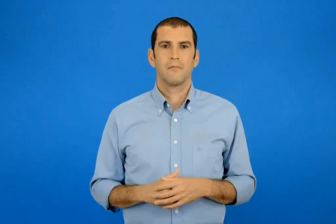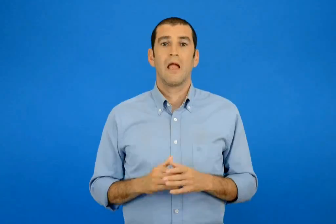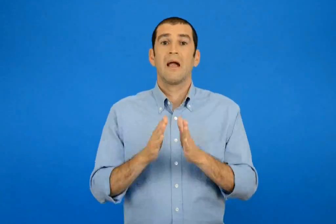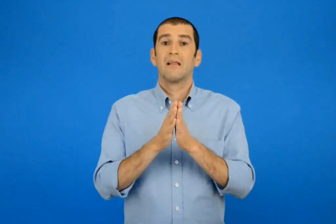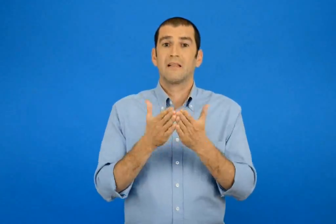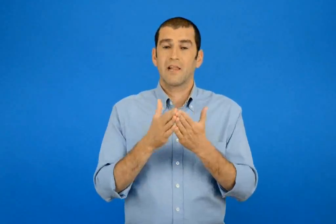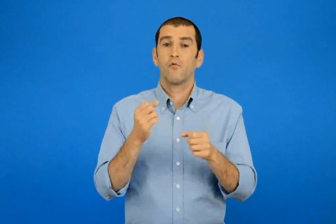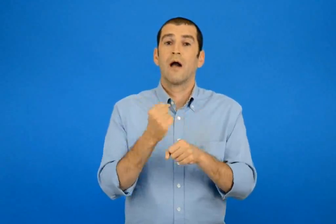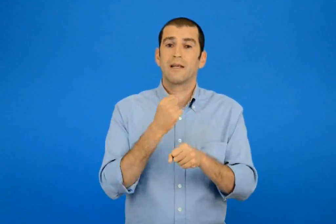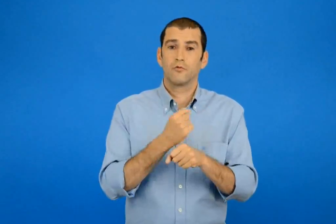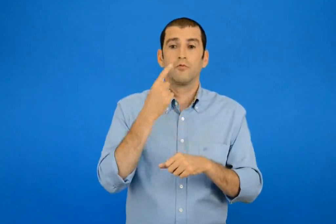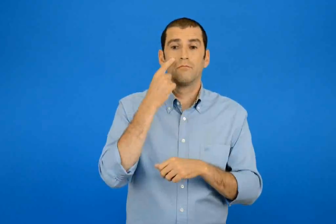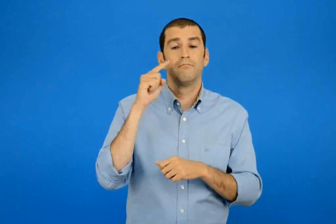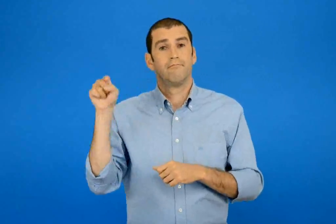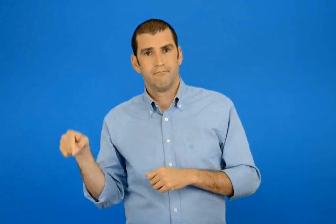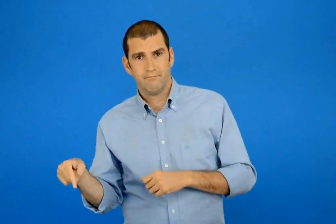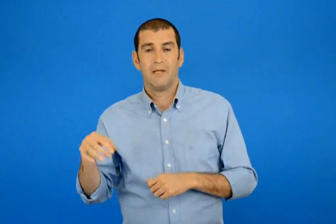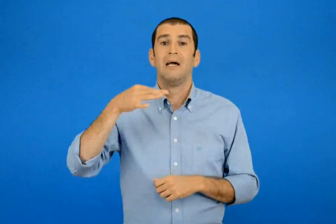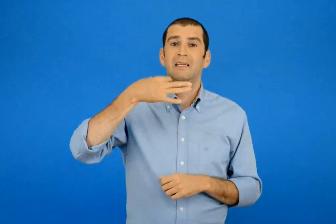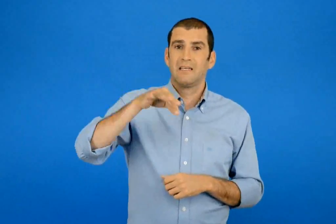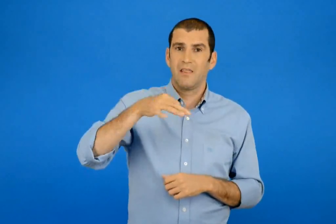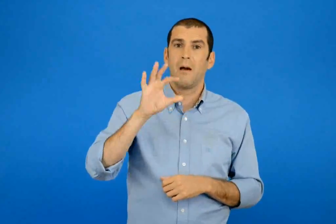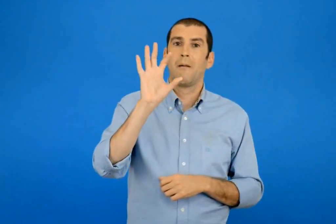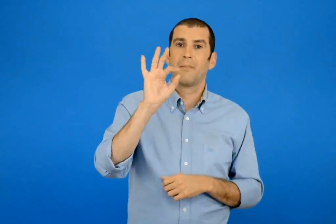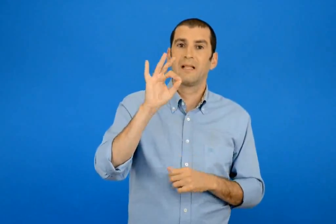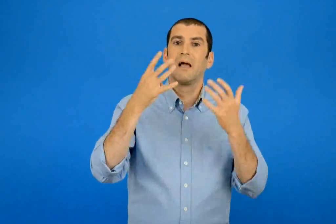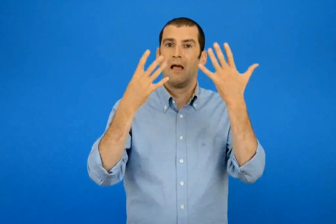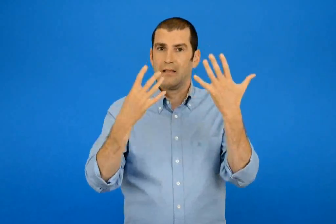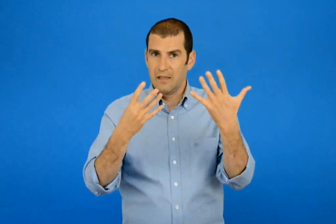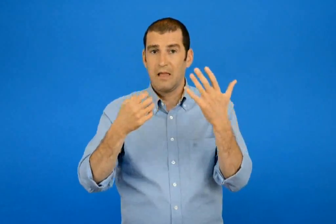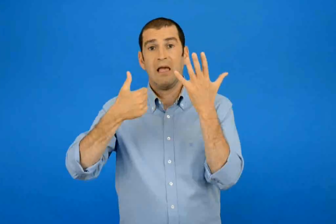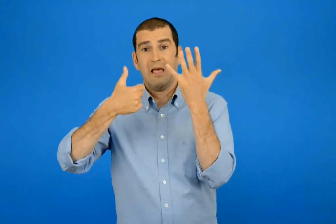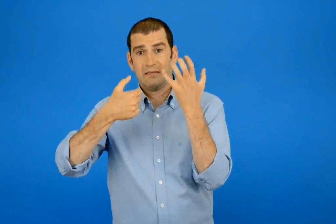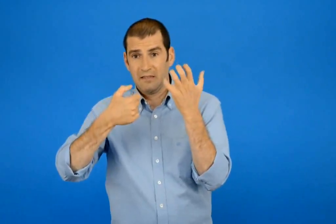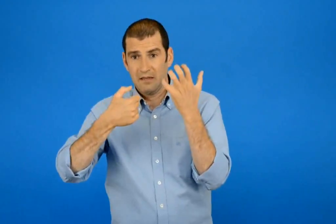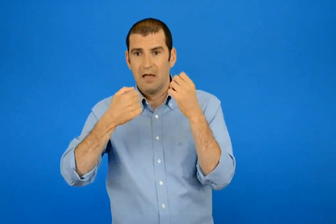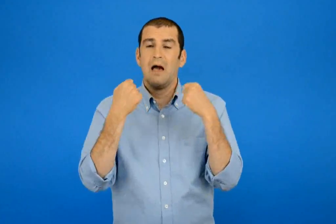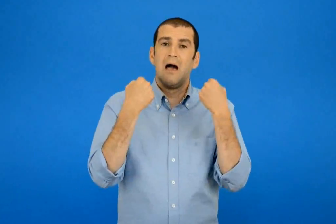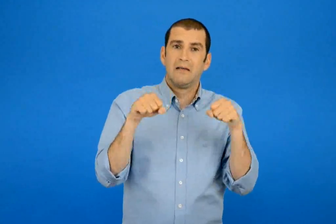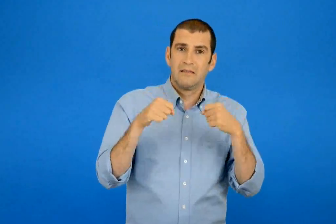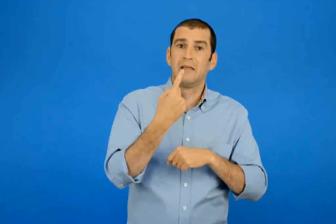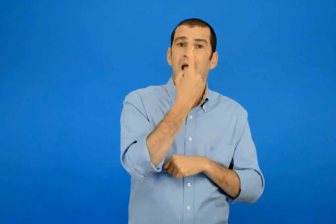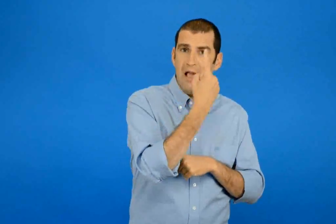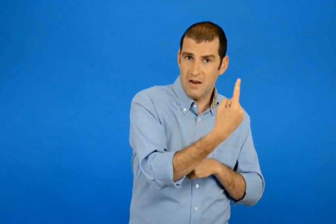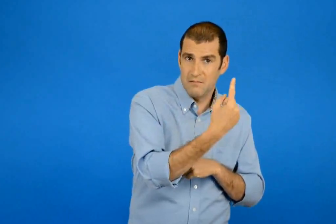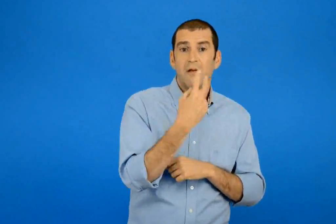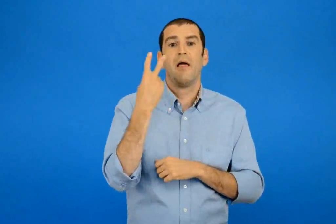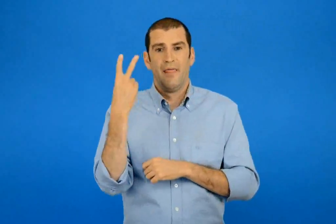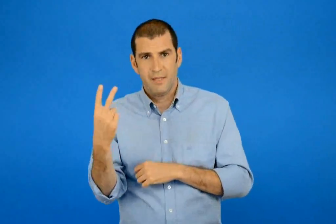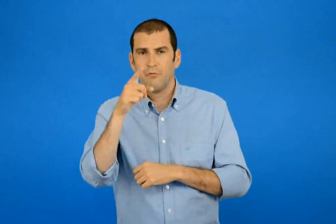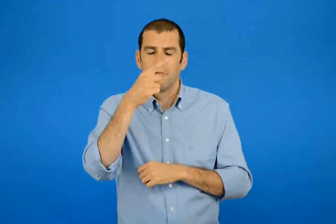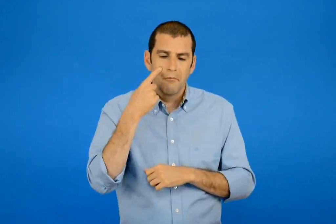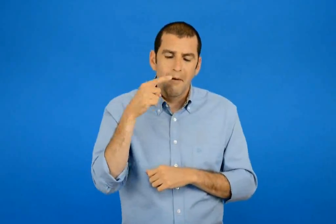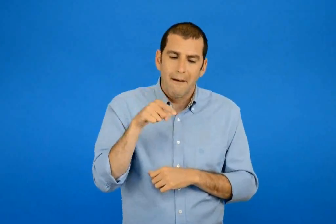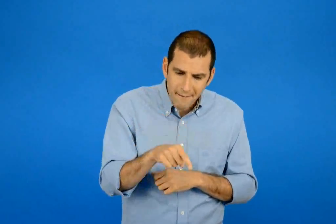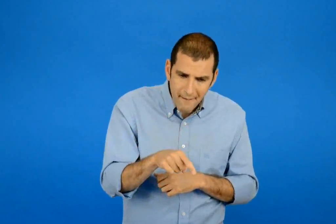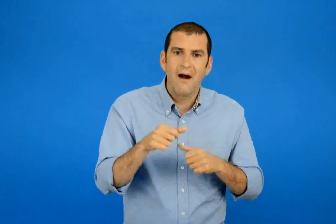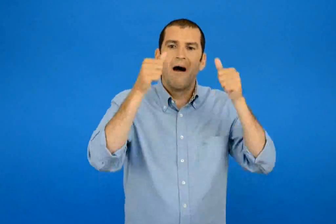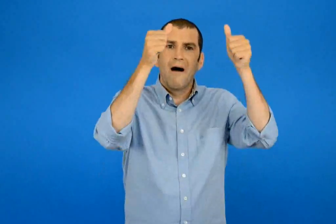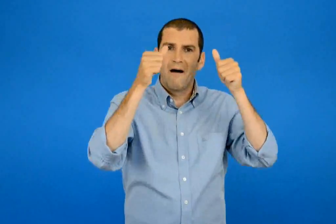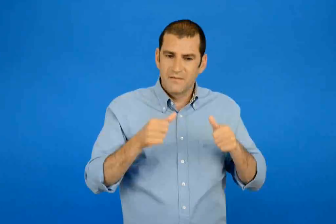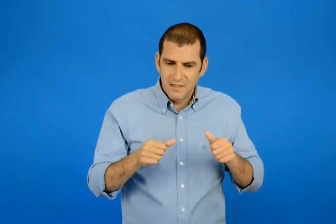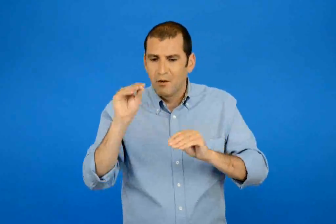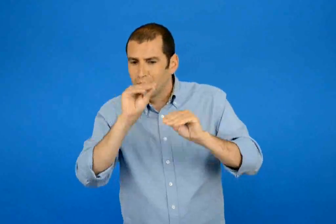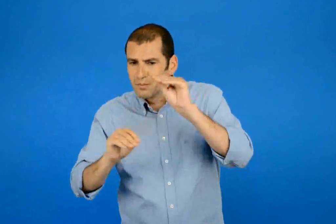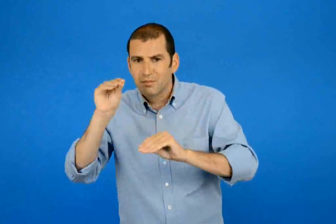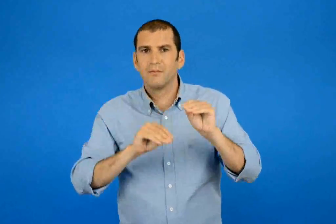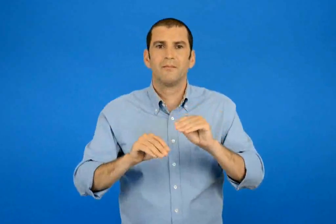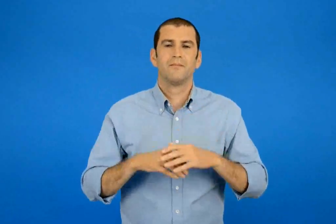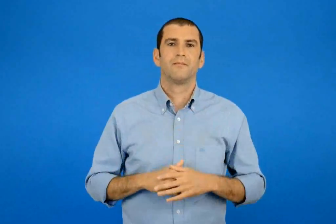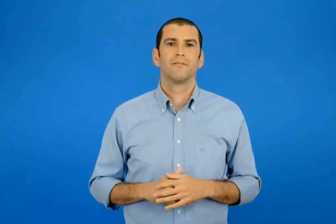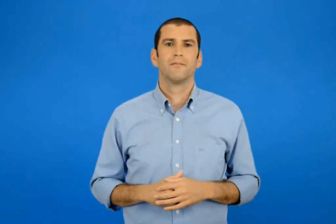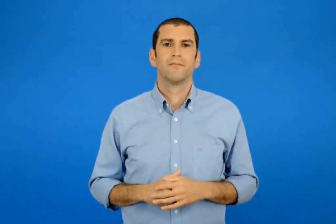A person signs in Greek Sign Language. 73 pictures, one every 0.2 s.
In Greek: για να δεις και να φτιάξεις αφίσες πήγαινε στο τετράδιο εργασιών στις ασκήσεις 1 και 2 στις σελίδες 59 και 60
